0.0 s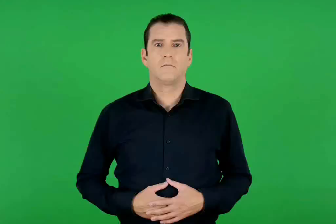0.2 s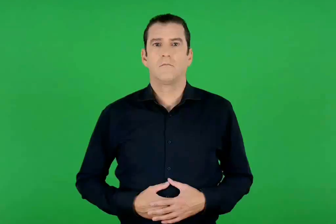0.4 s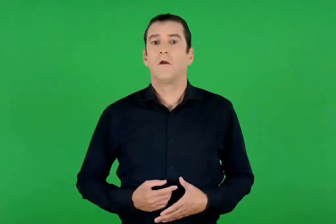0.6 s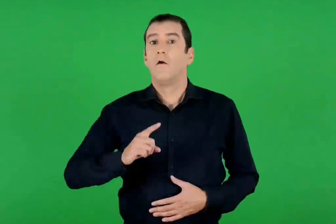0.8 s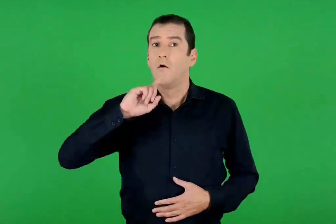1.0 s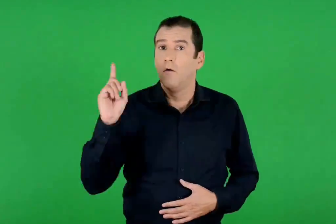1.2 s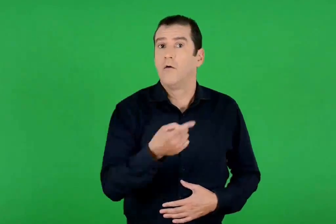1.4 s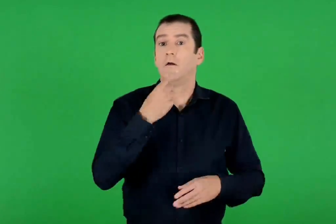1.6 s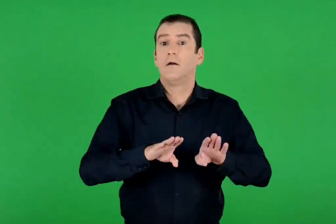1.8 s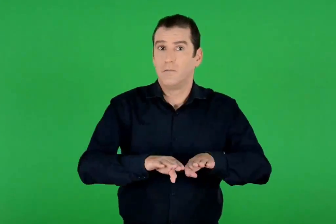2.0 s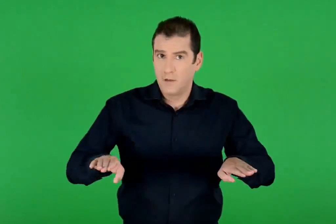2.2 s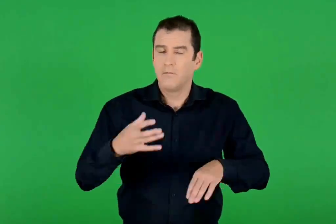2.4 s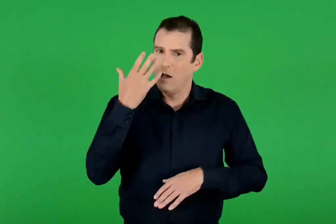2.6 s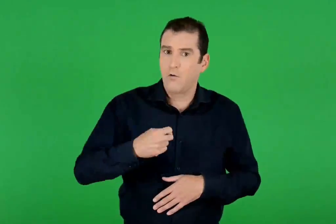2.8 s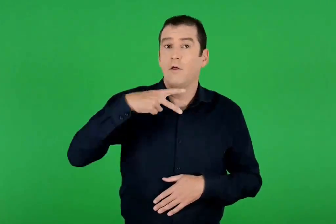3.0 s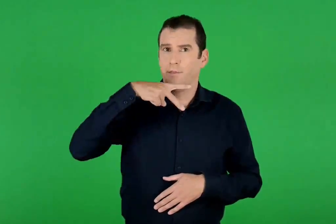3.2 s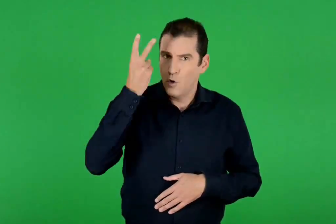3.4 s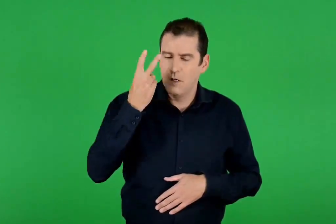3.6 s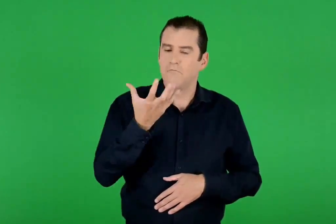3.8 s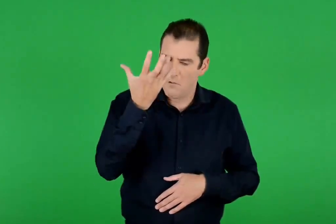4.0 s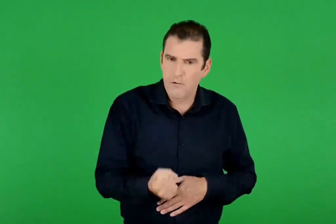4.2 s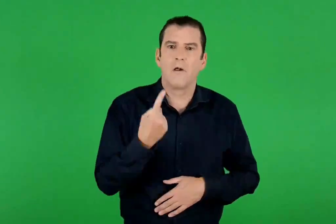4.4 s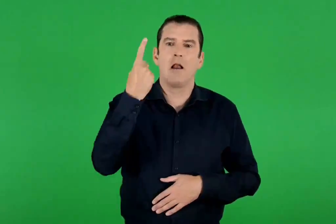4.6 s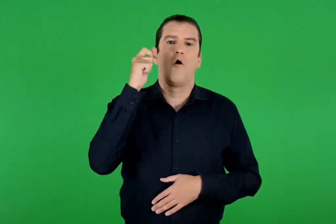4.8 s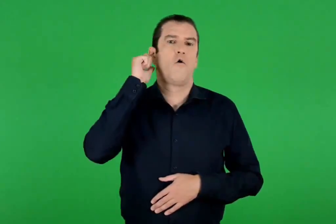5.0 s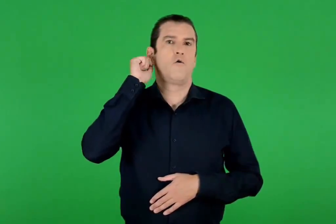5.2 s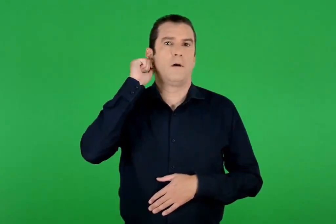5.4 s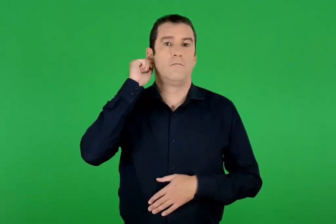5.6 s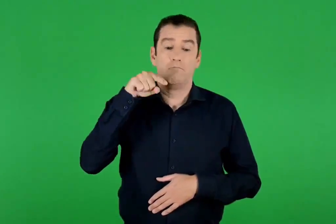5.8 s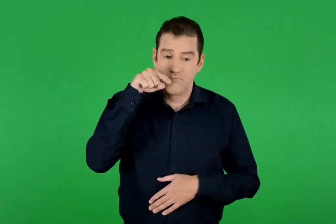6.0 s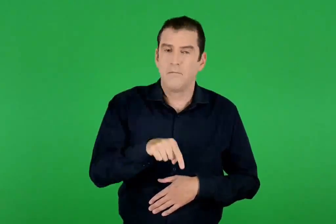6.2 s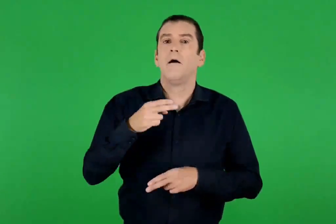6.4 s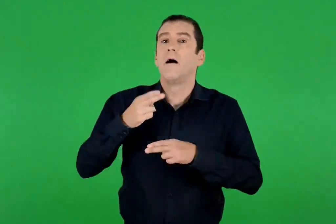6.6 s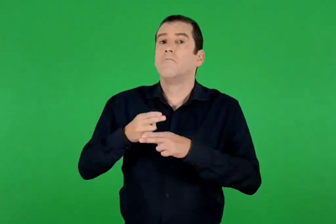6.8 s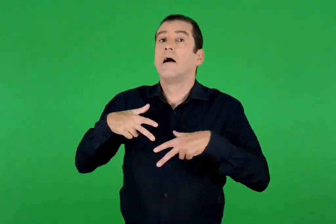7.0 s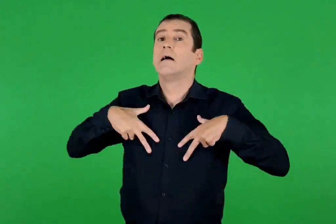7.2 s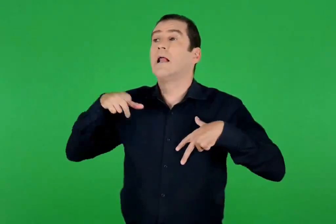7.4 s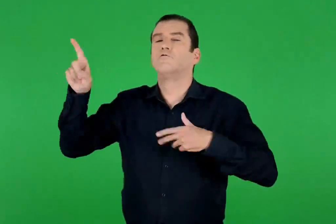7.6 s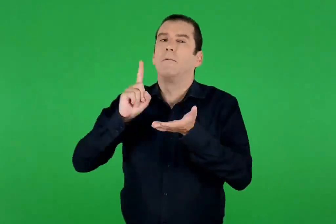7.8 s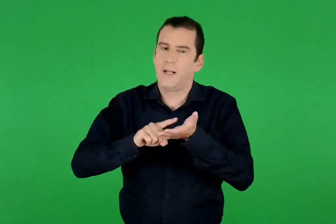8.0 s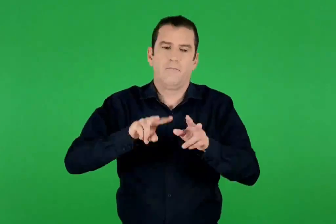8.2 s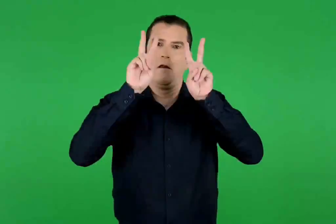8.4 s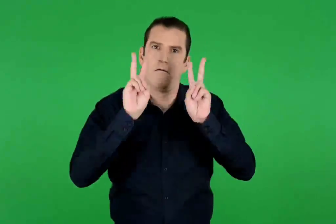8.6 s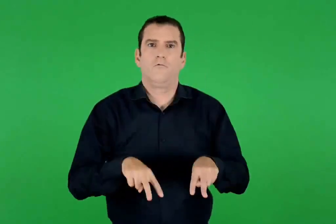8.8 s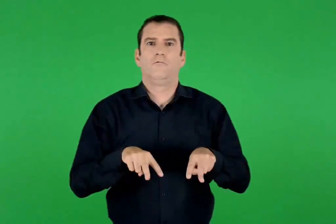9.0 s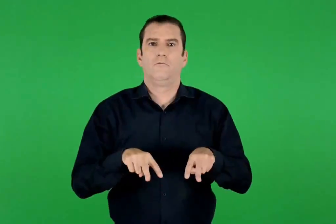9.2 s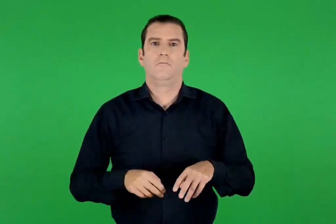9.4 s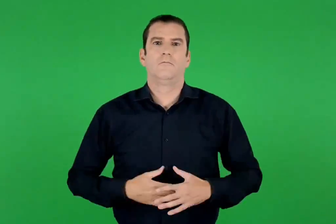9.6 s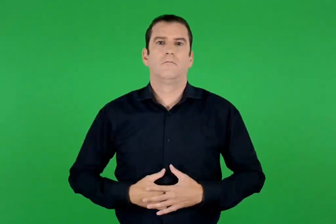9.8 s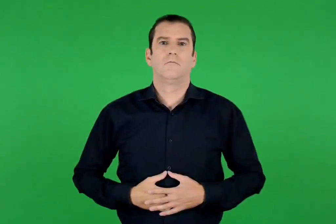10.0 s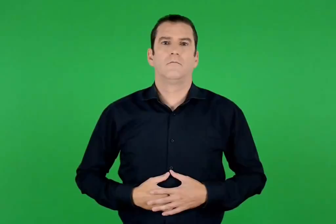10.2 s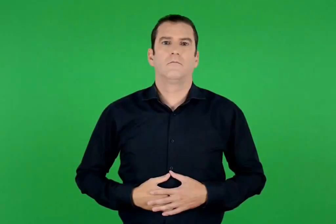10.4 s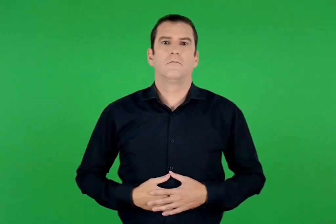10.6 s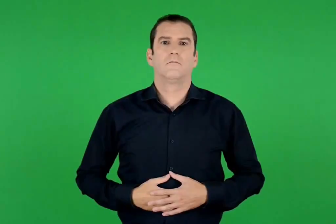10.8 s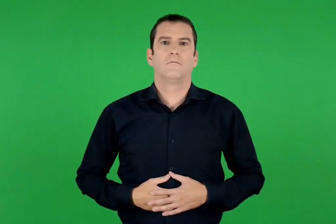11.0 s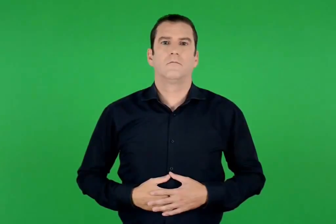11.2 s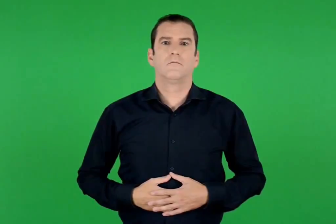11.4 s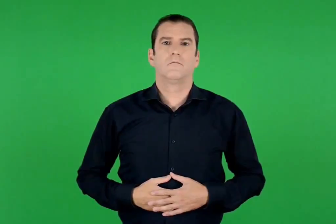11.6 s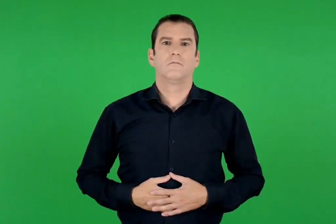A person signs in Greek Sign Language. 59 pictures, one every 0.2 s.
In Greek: όλα τα παιδιά έχουν δικαίωμα να έχουν ένα όνομα και αυτό πρέπει να αναγνωρίζεται επίσημα από το κράτος
